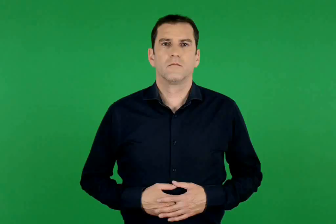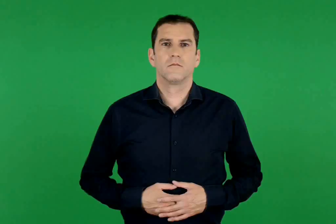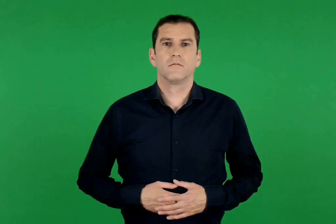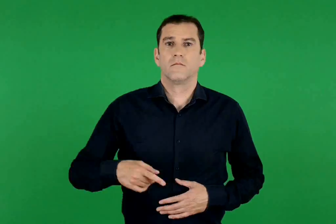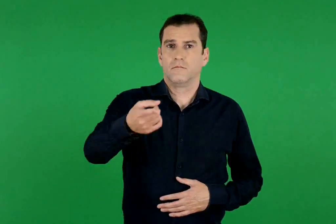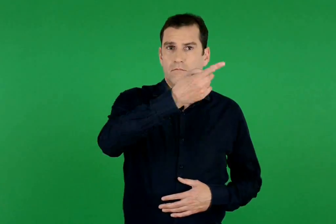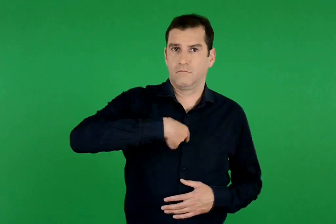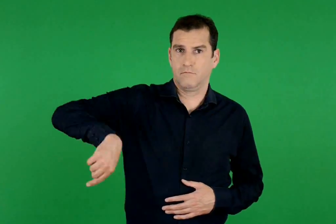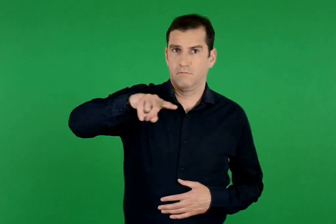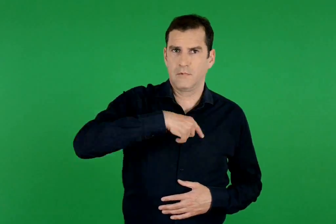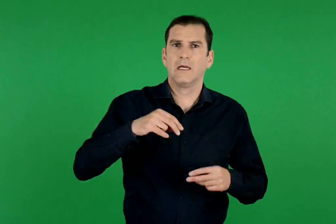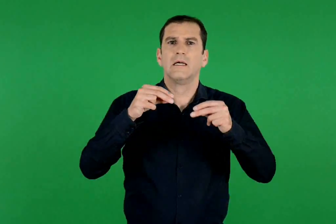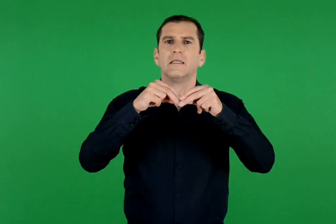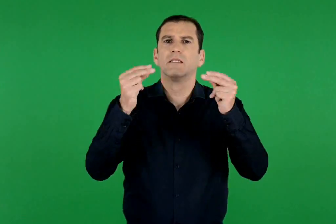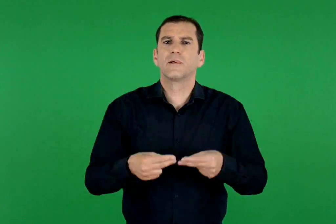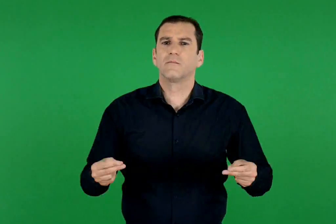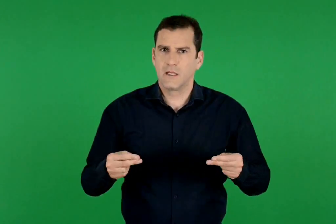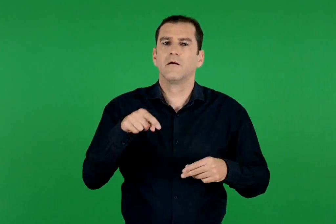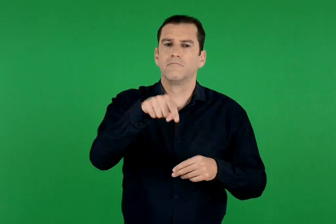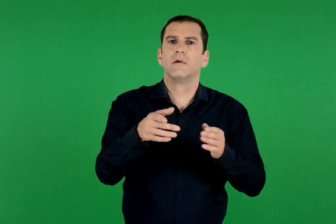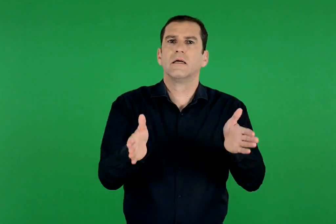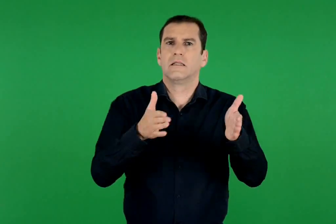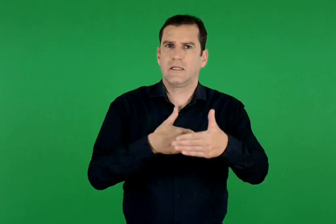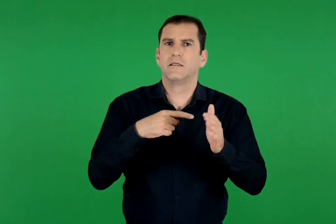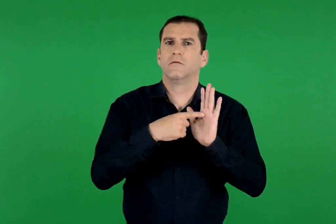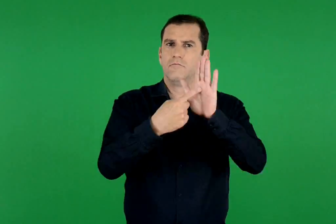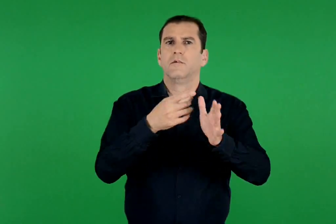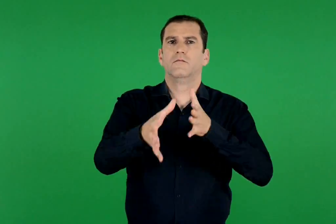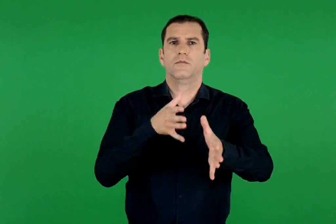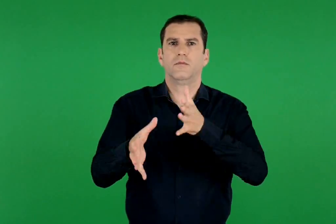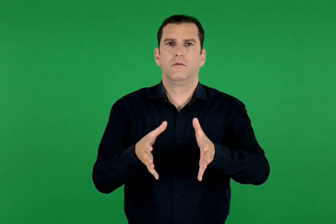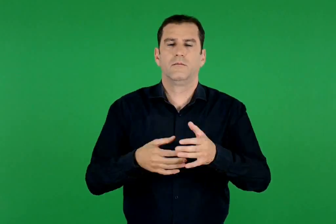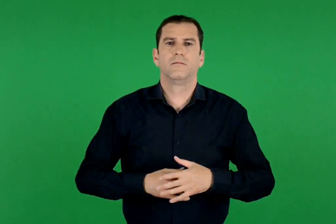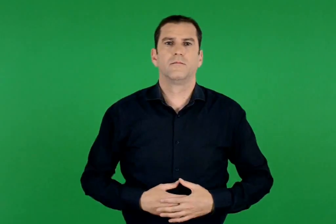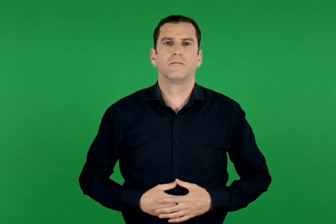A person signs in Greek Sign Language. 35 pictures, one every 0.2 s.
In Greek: ανακοινώνουμε στην τάξη τα συμπεράσματά μας
